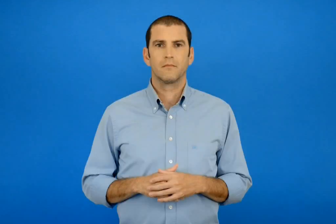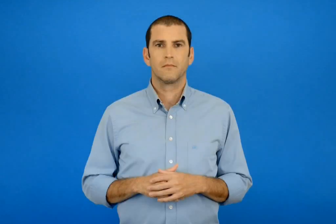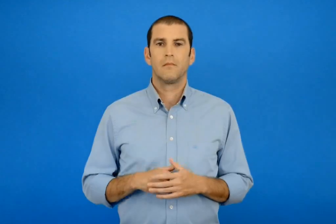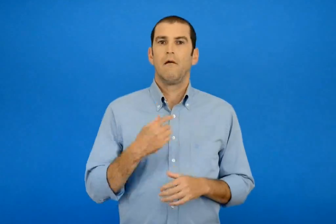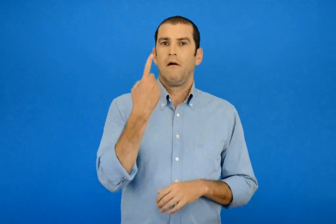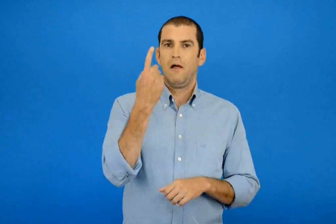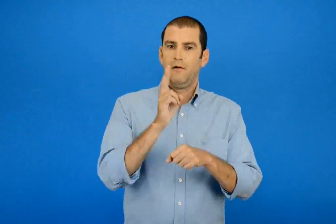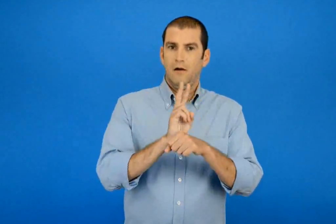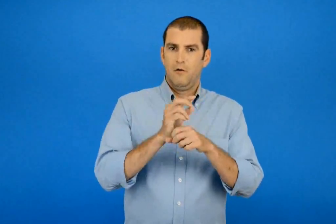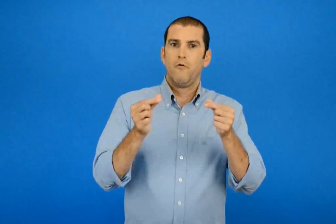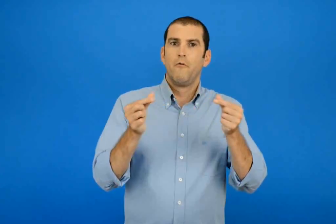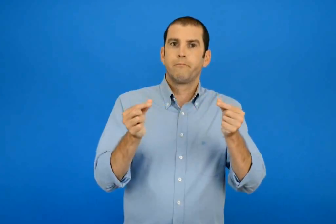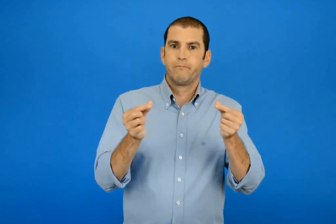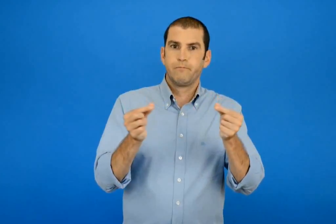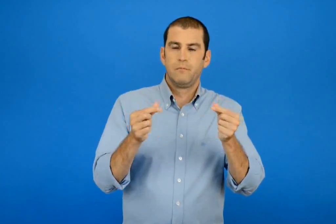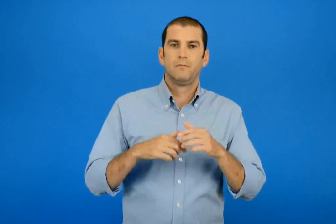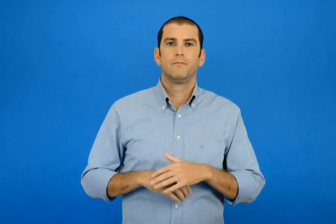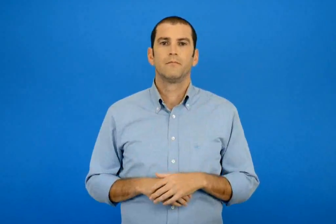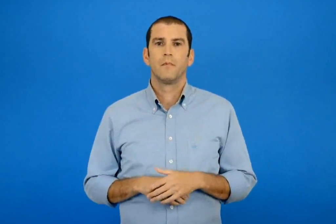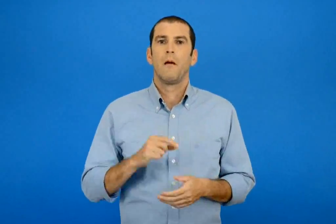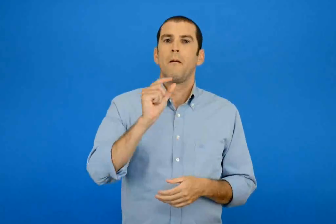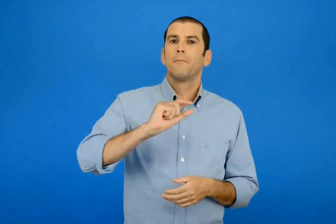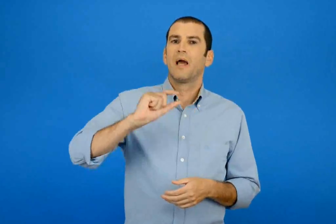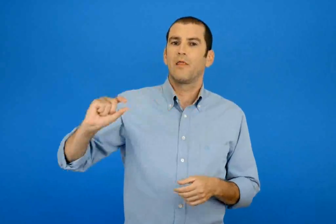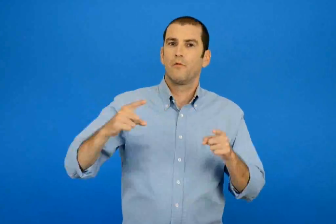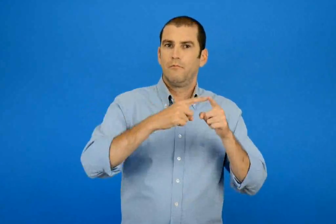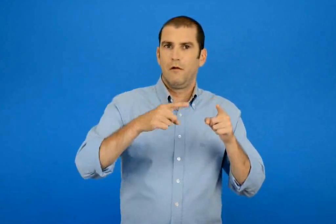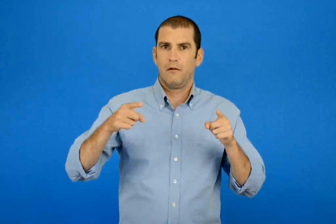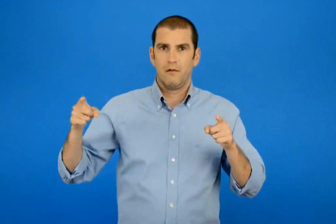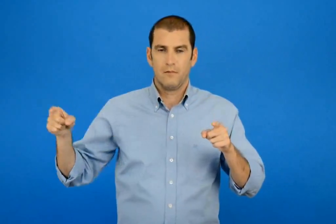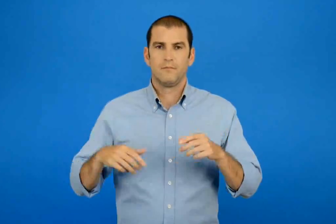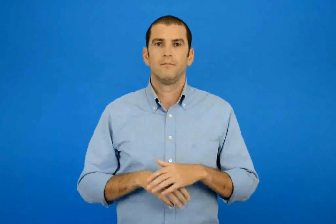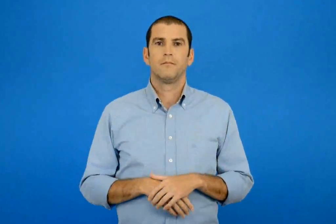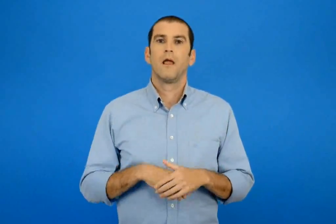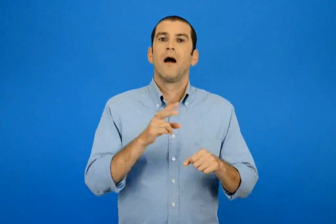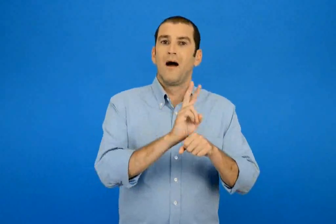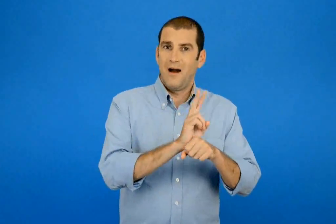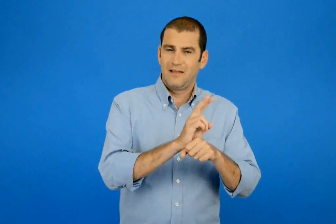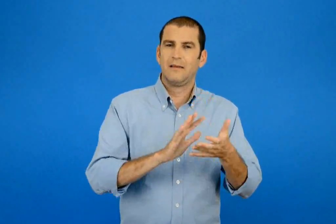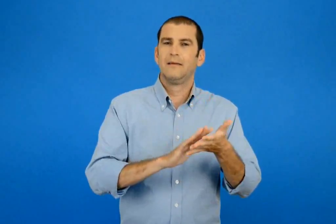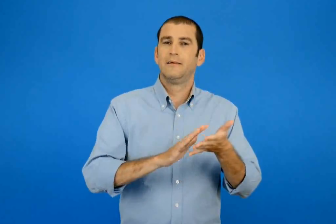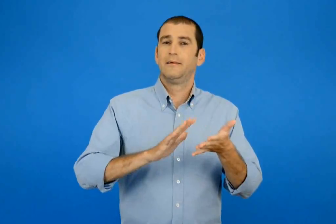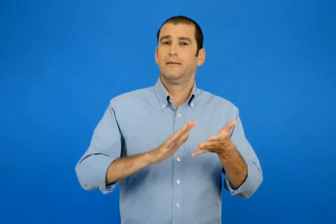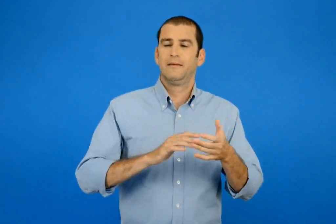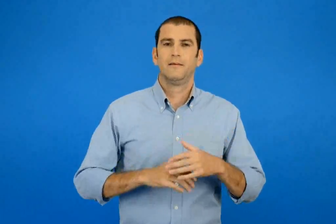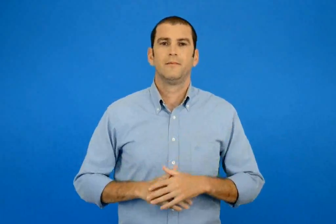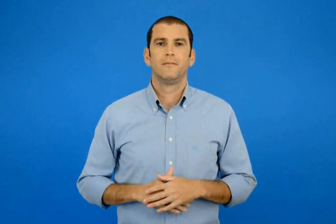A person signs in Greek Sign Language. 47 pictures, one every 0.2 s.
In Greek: ένα χαρτόνι μαρκαδόροι χαρτί γλασε
